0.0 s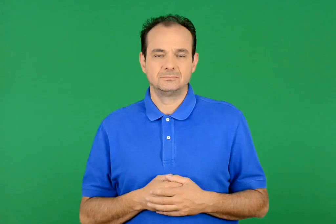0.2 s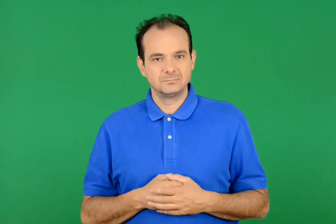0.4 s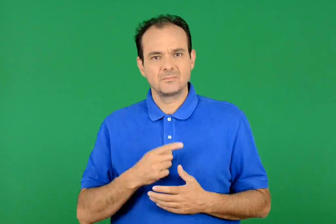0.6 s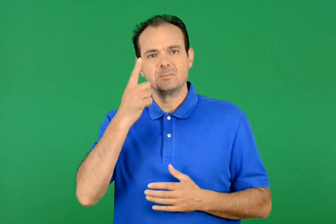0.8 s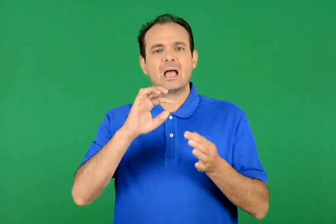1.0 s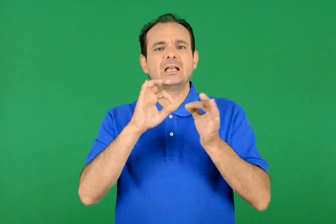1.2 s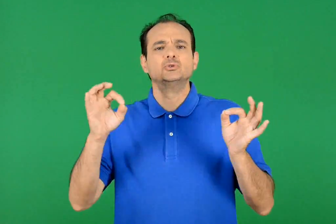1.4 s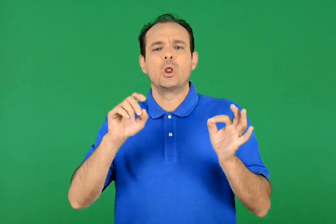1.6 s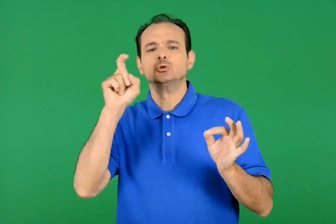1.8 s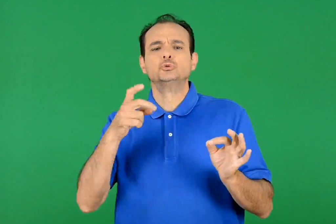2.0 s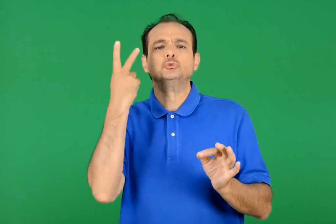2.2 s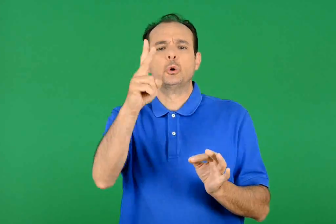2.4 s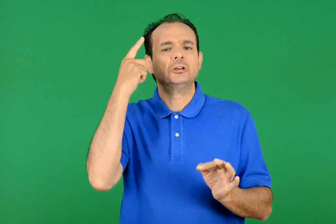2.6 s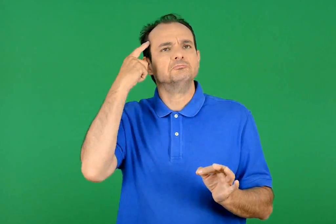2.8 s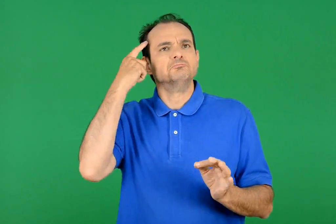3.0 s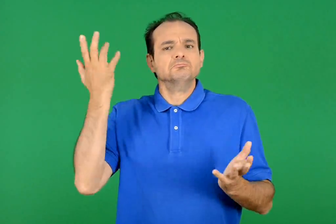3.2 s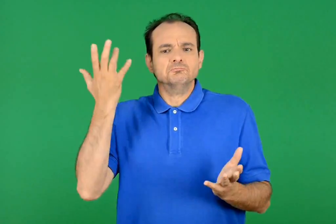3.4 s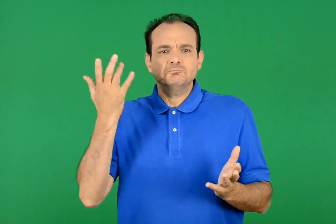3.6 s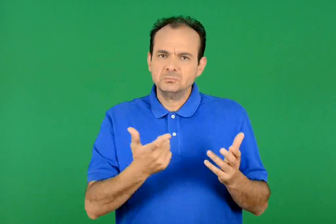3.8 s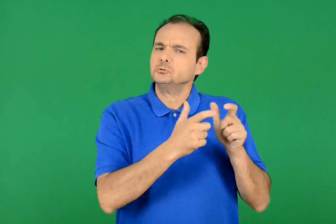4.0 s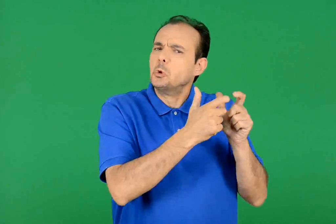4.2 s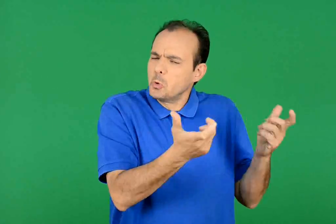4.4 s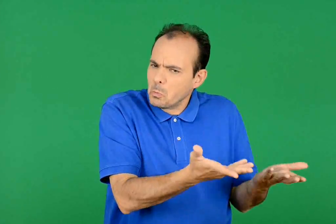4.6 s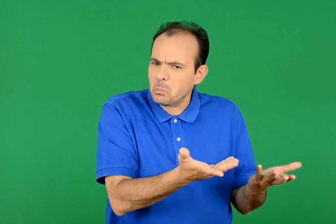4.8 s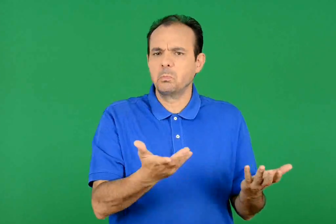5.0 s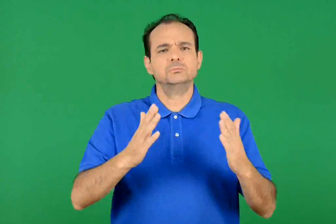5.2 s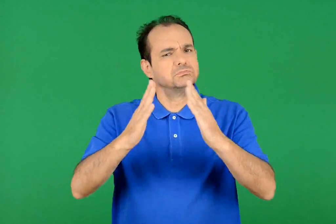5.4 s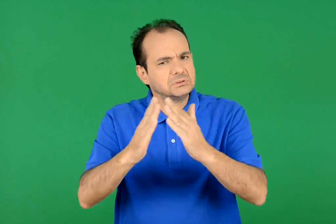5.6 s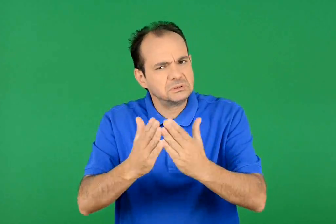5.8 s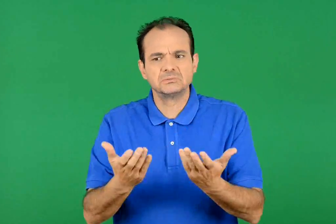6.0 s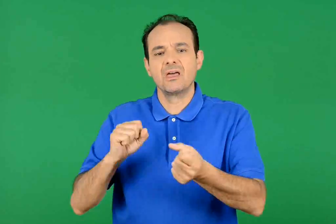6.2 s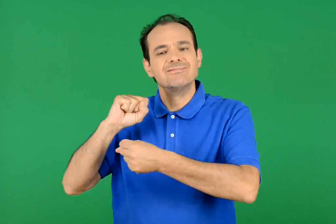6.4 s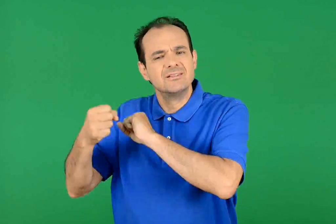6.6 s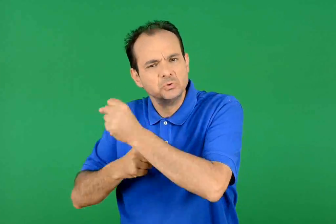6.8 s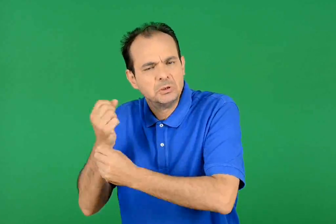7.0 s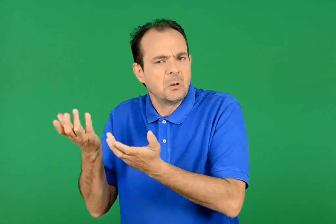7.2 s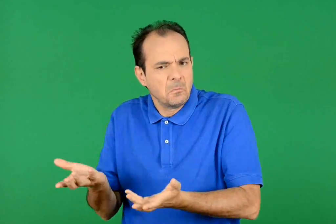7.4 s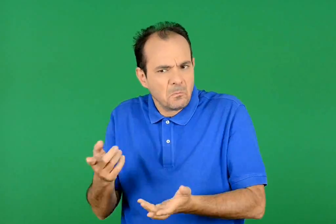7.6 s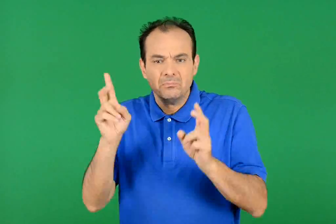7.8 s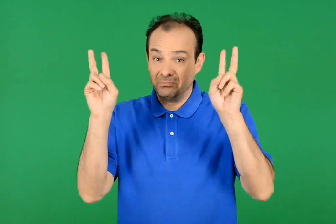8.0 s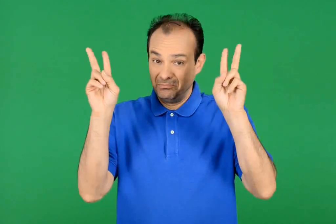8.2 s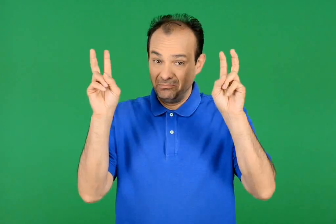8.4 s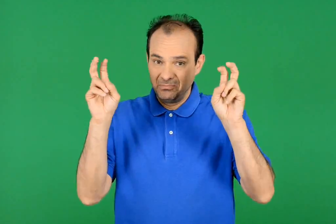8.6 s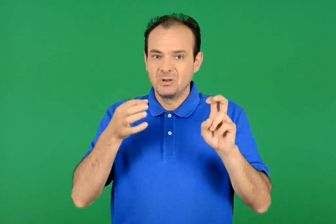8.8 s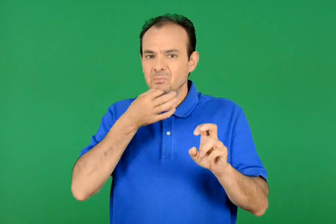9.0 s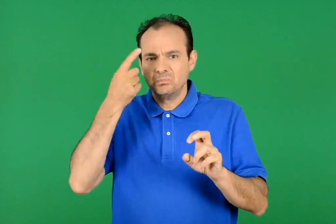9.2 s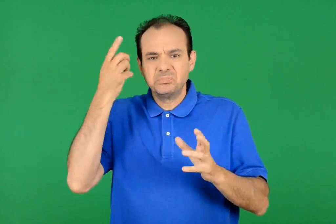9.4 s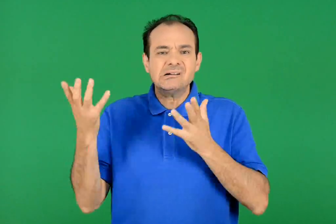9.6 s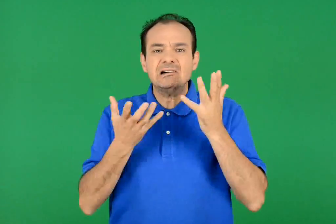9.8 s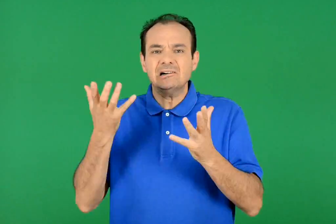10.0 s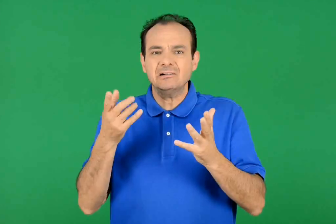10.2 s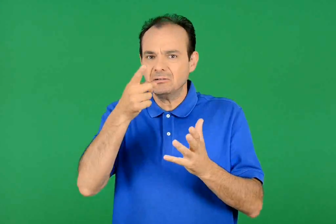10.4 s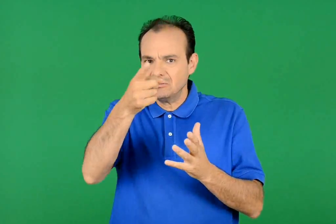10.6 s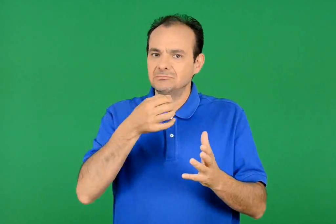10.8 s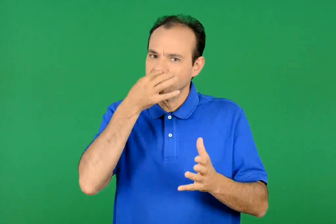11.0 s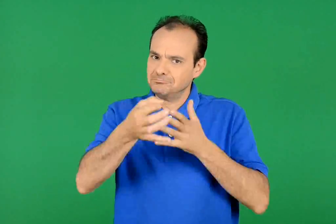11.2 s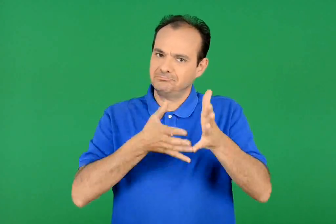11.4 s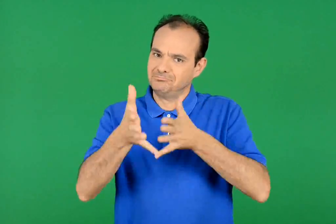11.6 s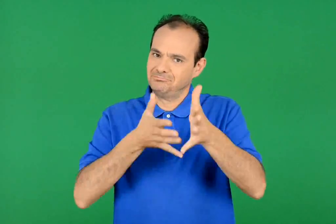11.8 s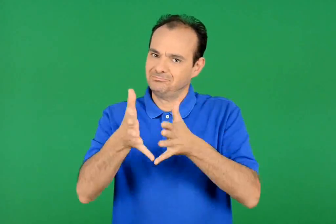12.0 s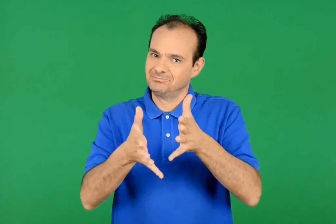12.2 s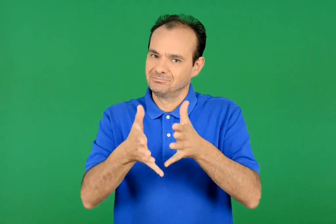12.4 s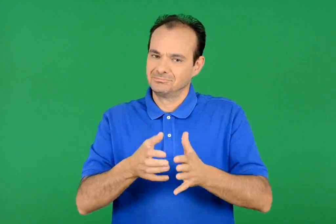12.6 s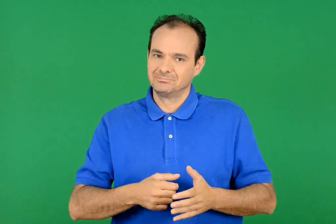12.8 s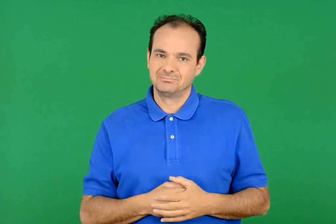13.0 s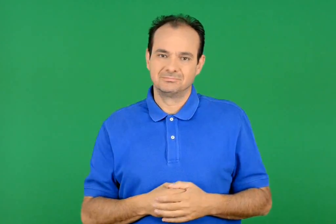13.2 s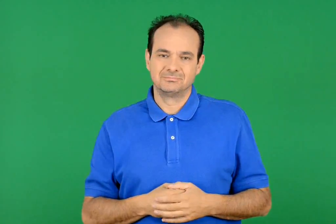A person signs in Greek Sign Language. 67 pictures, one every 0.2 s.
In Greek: διηγήσου ένα περιστατικό από τη ζωή σου στο σχολείο , στο σπίτι , στις δραστηριότητές σου όπου τα έκανες θάλασσα
